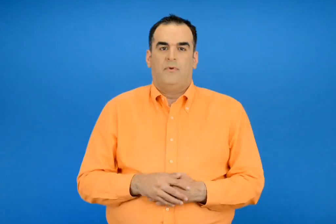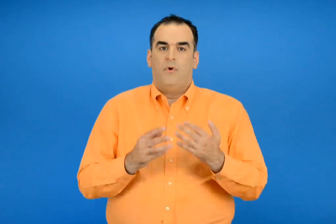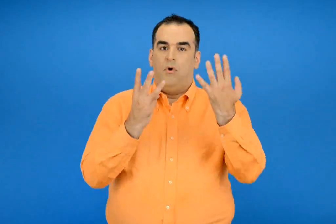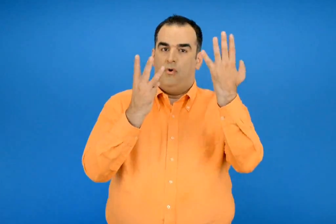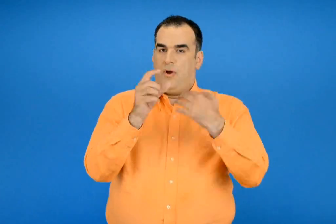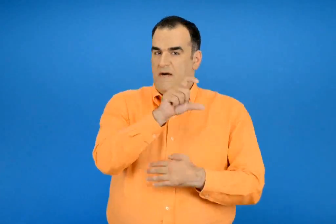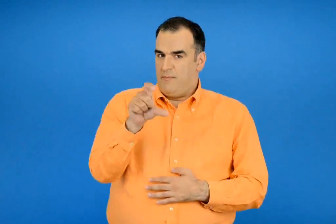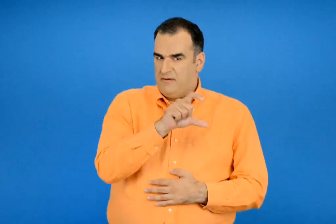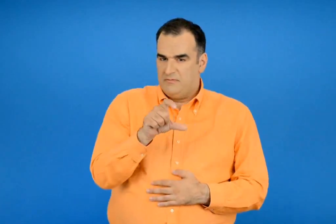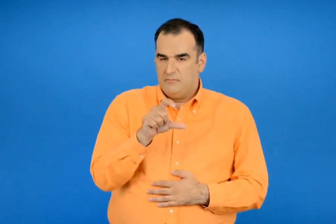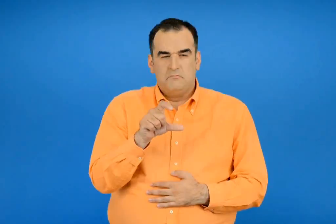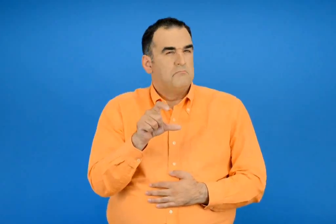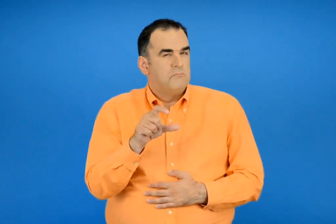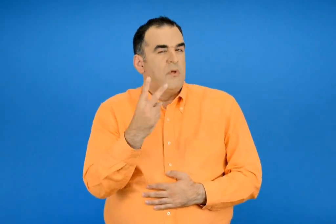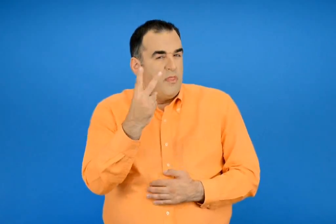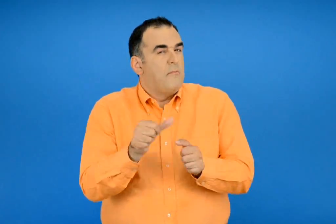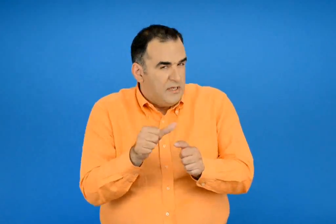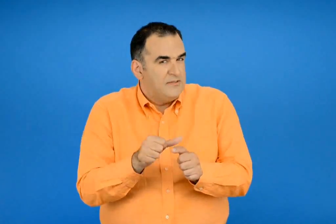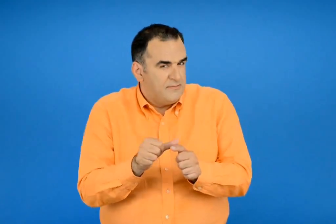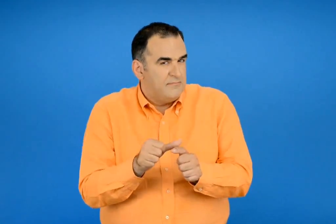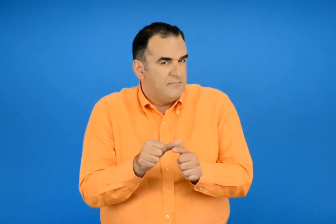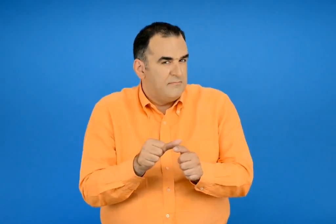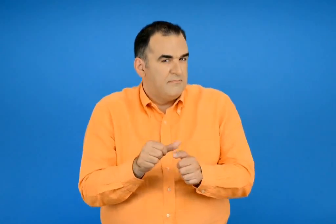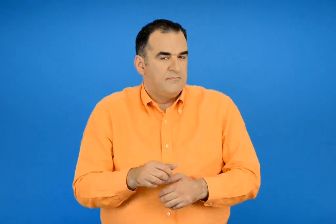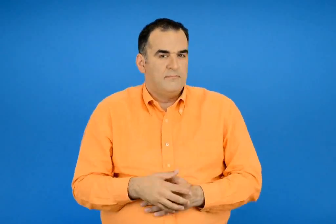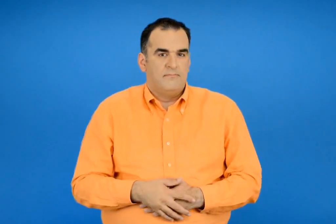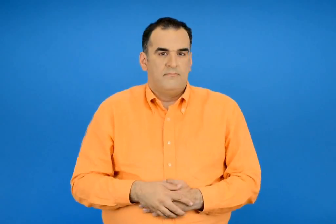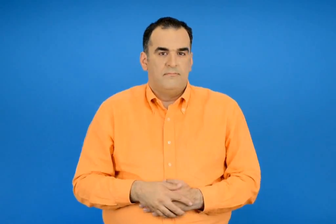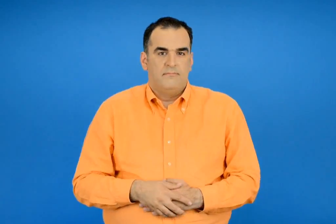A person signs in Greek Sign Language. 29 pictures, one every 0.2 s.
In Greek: οι 8 εβδομάδες η περίπου 2 μήνες ;
